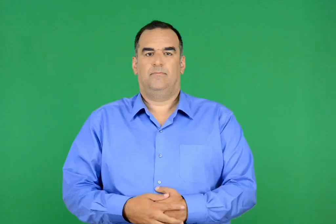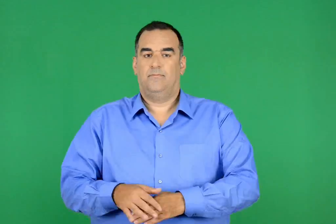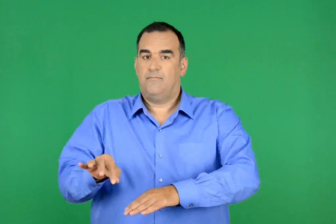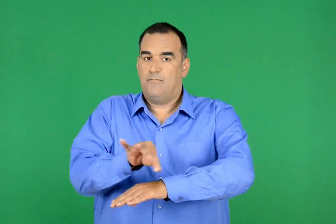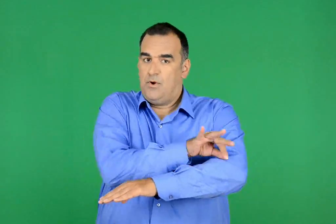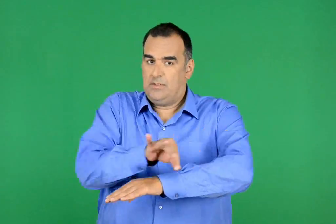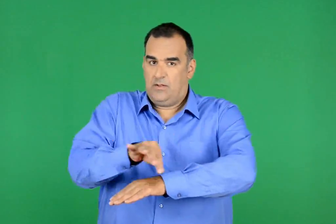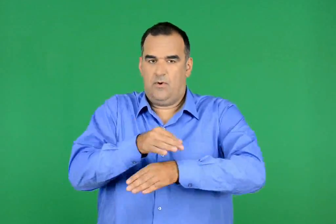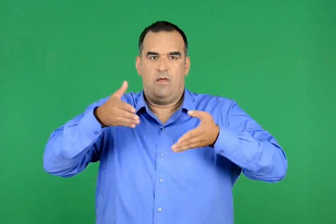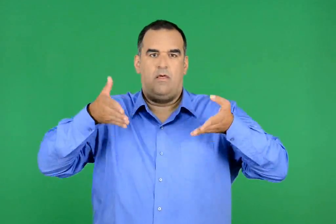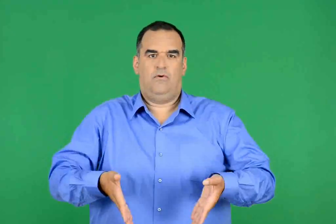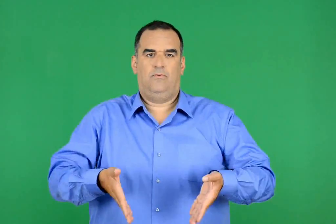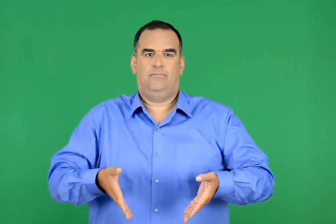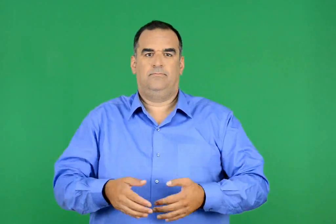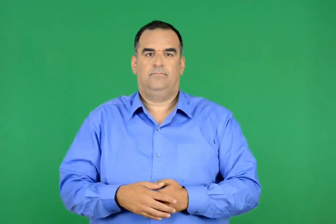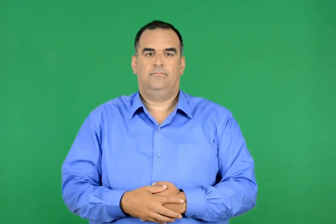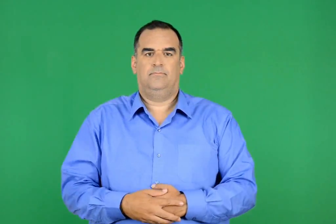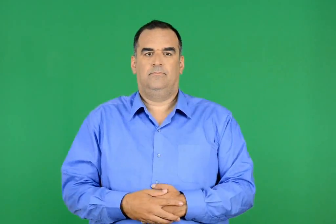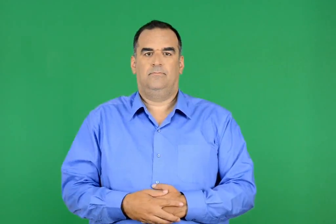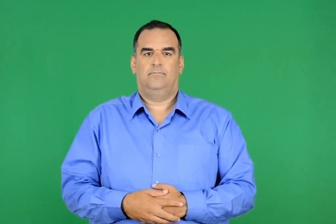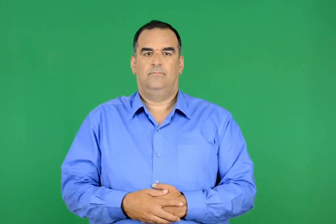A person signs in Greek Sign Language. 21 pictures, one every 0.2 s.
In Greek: εδώ πολυτεχνείο
